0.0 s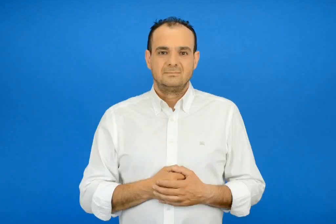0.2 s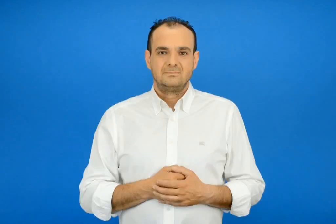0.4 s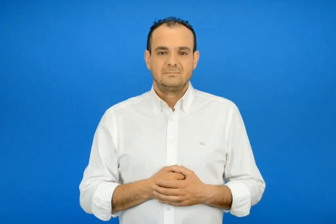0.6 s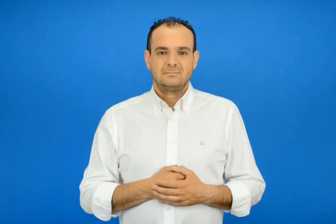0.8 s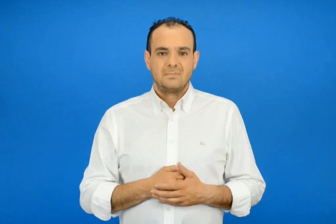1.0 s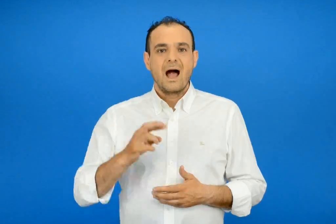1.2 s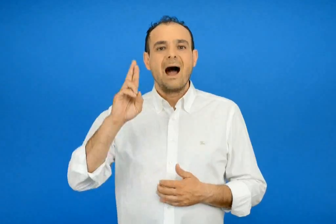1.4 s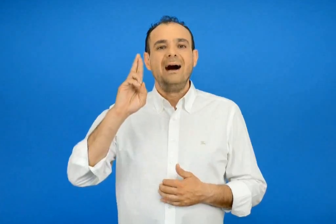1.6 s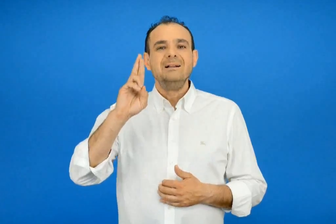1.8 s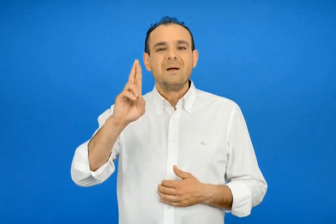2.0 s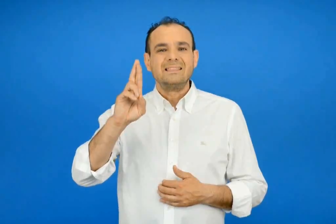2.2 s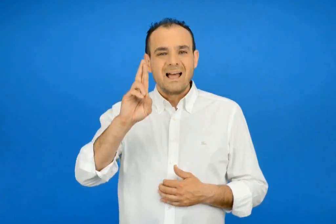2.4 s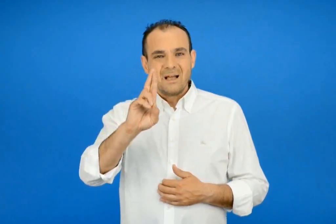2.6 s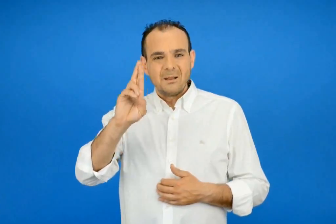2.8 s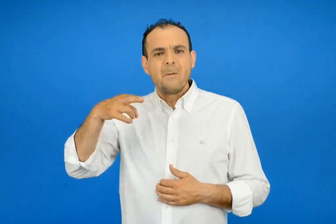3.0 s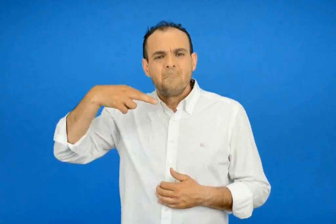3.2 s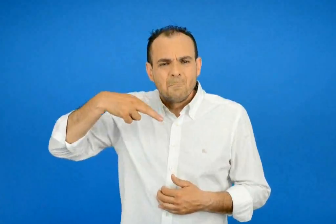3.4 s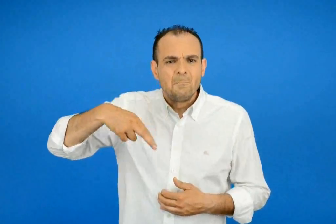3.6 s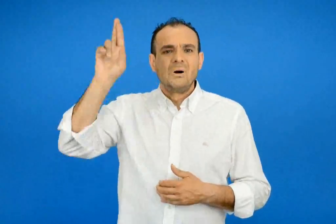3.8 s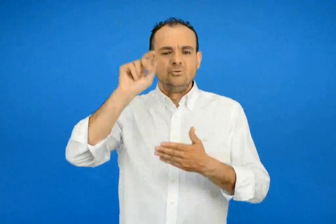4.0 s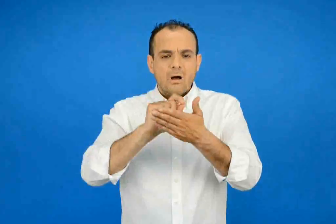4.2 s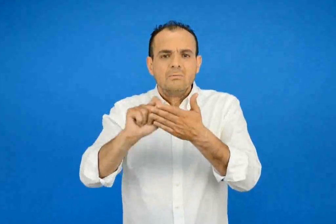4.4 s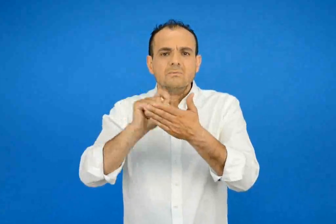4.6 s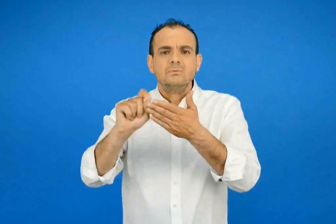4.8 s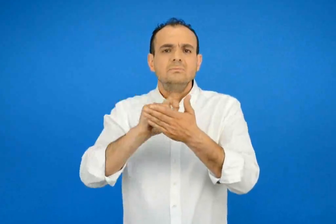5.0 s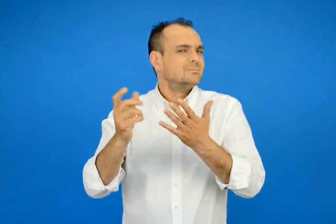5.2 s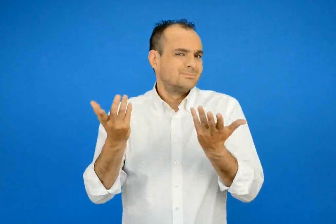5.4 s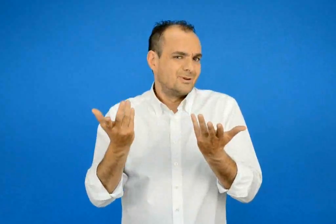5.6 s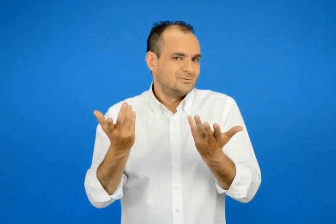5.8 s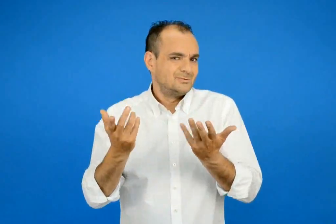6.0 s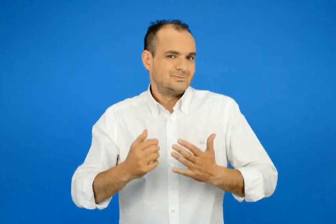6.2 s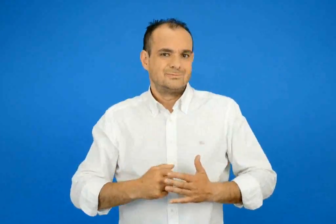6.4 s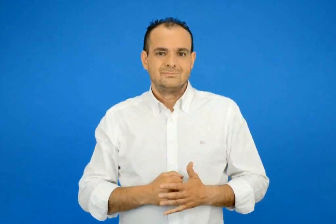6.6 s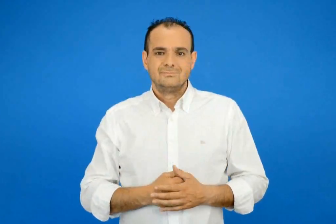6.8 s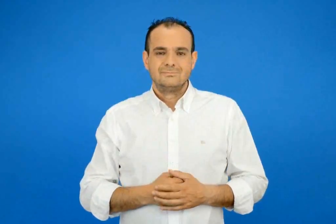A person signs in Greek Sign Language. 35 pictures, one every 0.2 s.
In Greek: πως γράφονται τα περισσότερα ;
